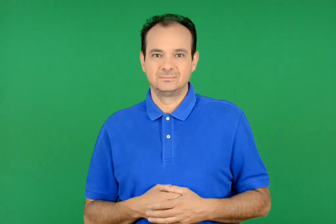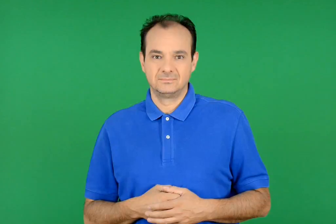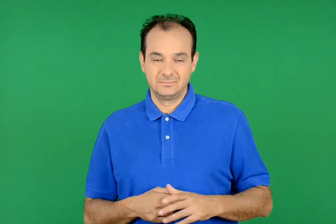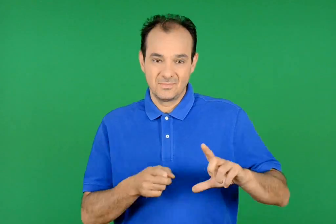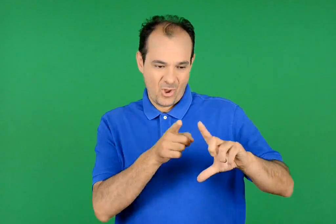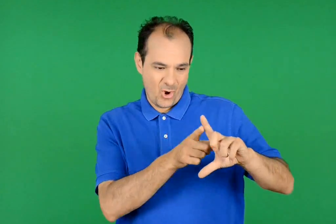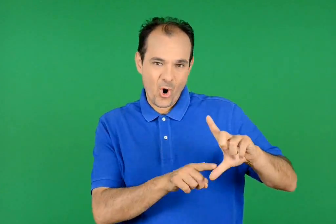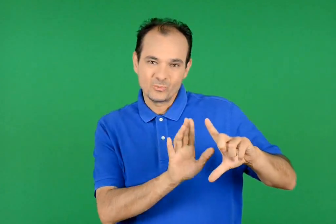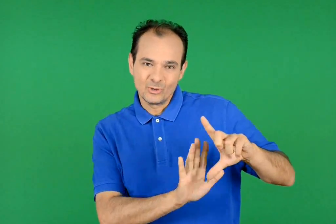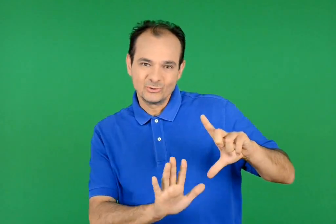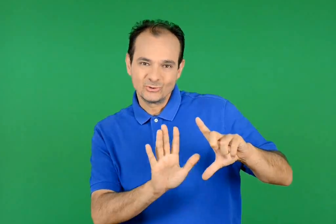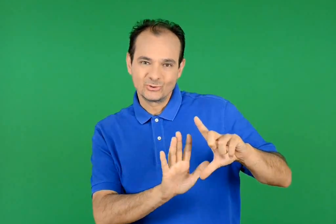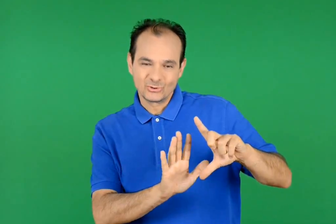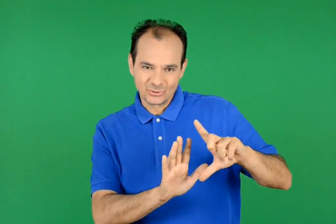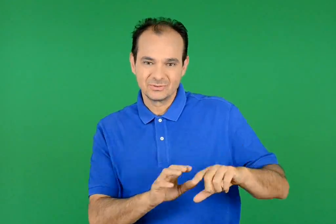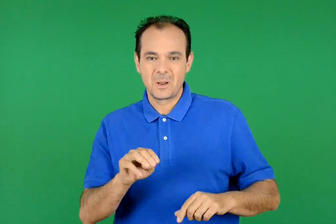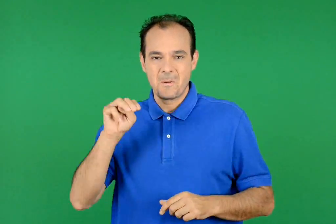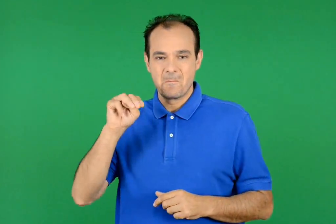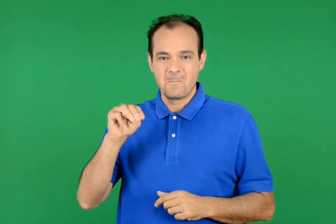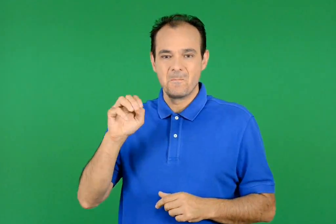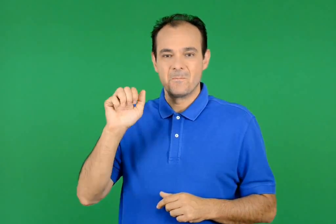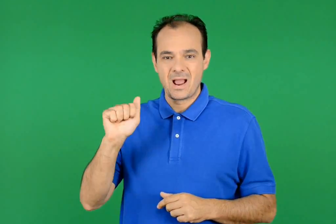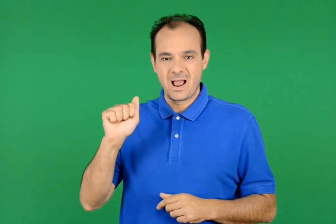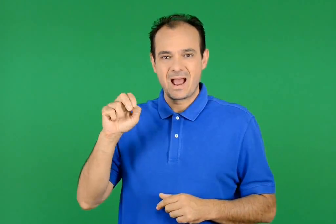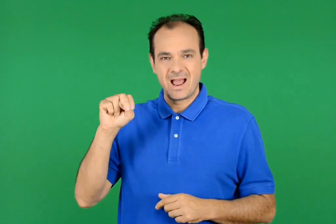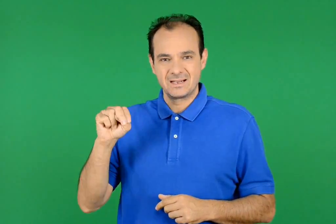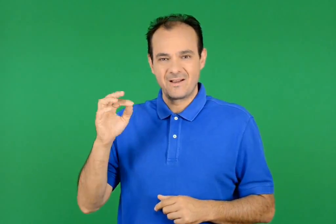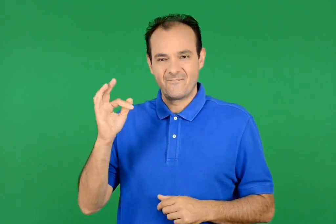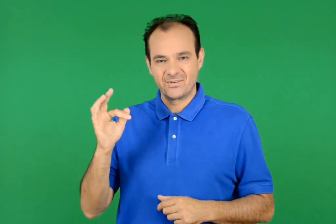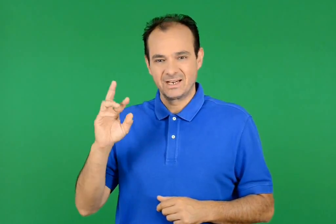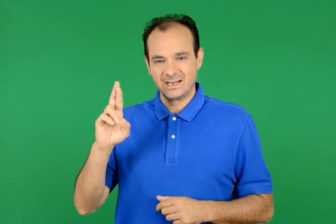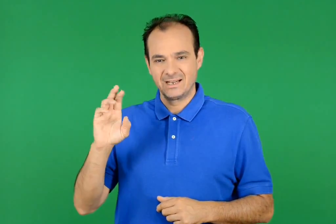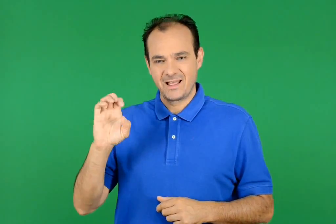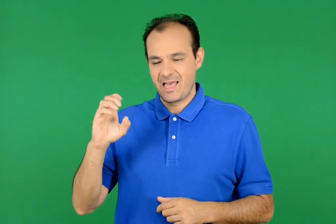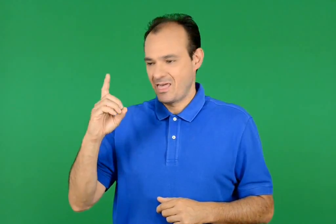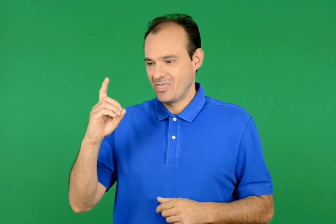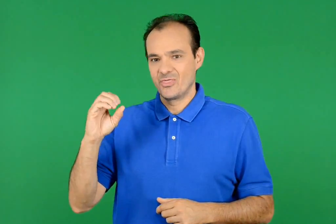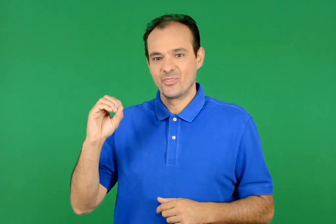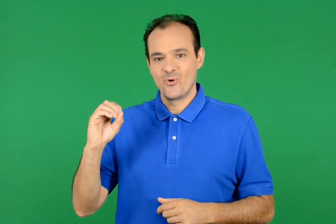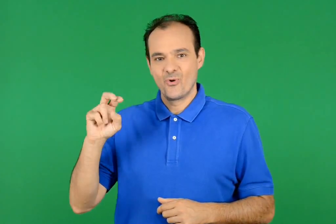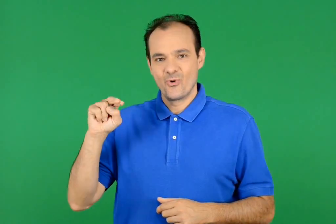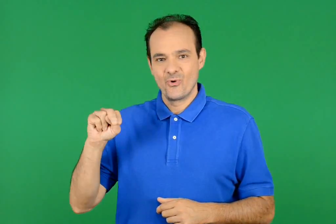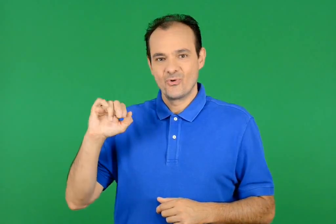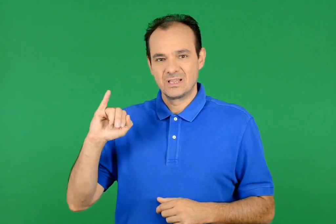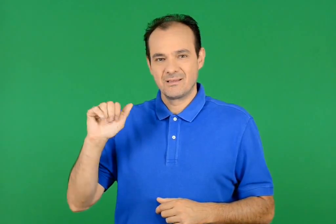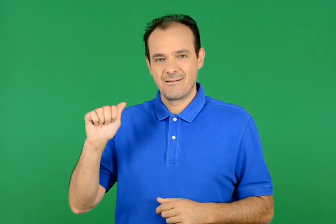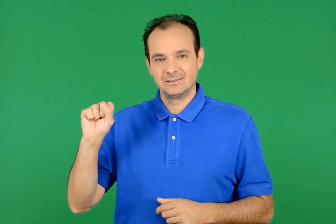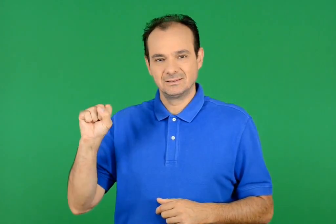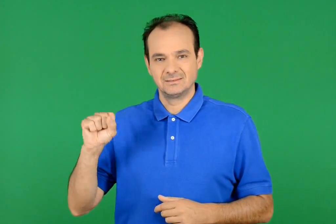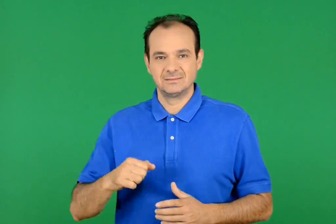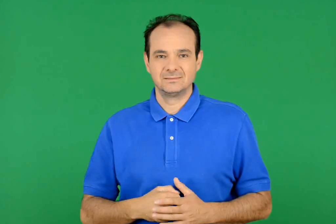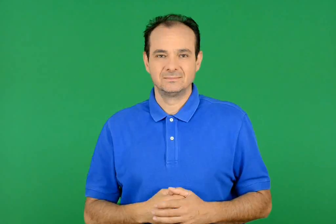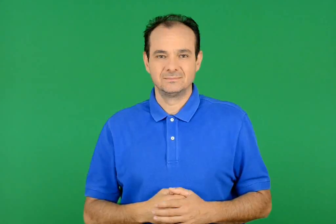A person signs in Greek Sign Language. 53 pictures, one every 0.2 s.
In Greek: κόλπος μανφρεδόνιας
